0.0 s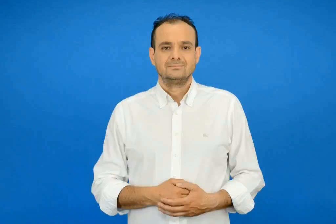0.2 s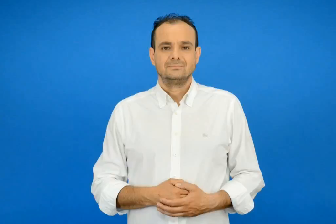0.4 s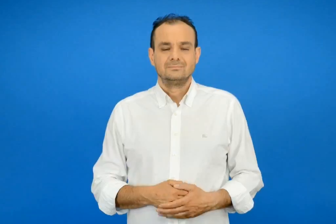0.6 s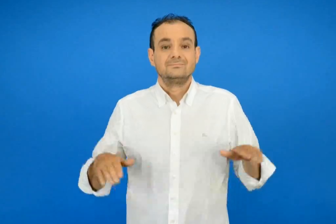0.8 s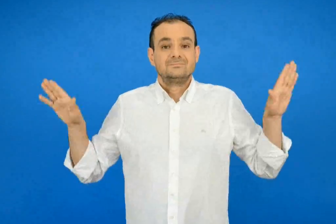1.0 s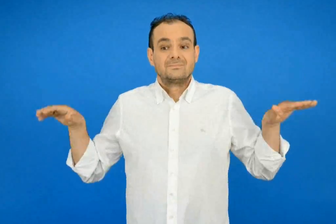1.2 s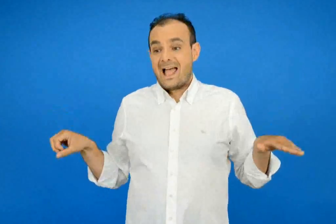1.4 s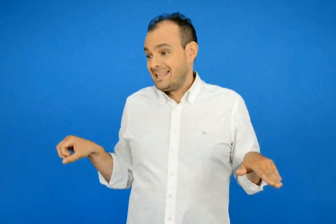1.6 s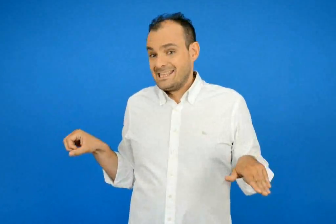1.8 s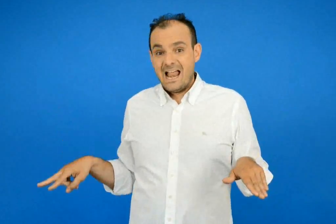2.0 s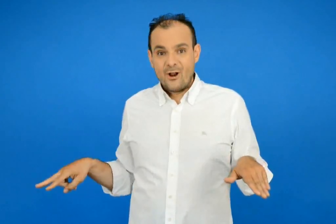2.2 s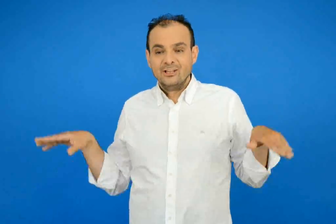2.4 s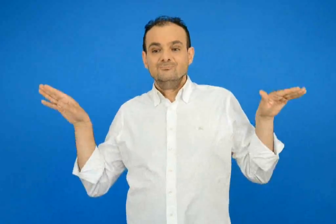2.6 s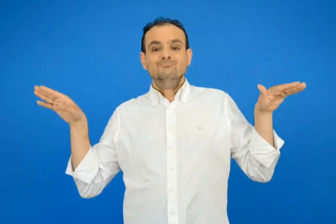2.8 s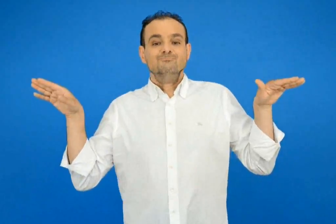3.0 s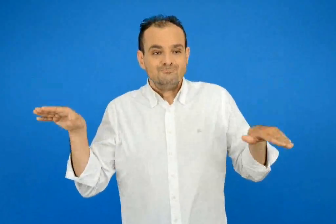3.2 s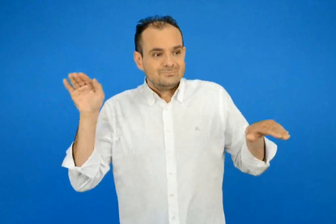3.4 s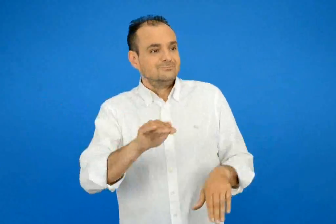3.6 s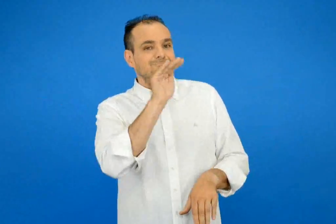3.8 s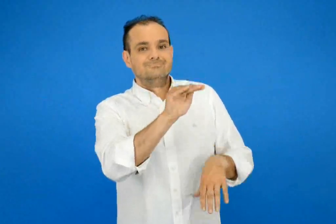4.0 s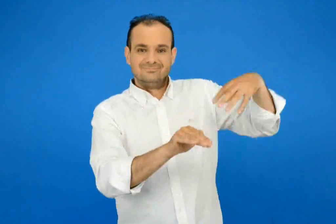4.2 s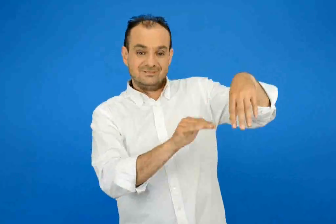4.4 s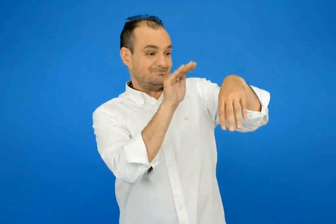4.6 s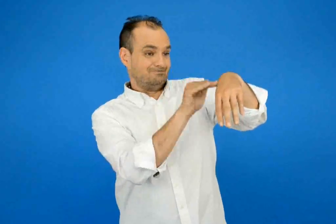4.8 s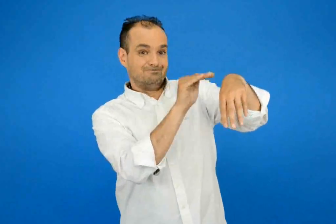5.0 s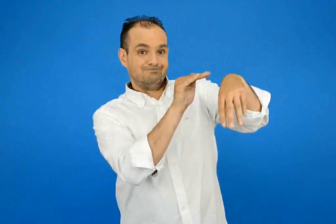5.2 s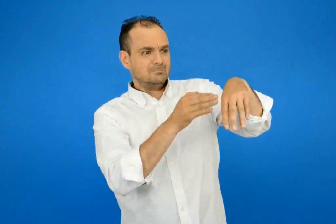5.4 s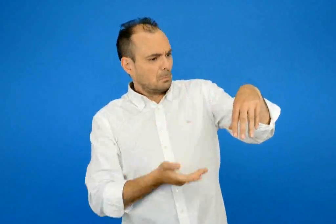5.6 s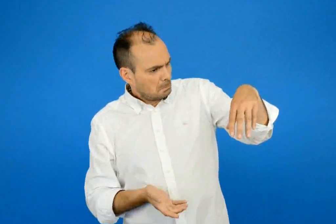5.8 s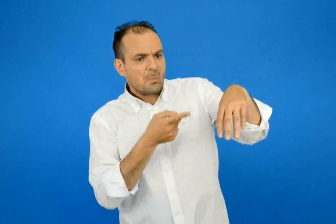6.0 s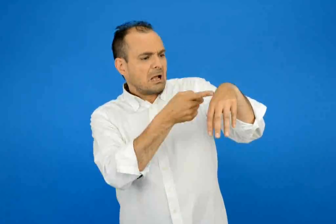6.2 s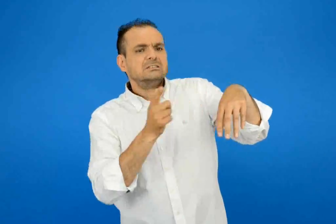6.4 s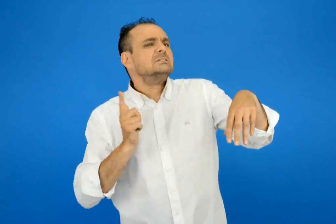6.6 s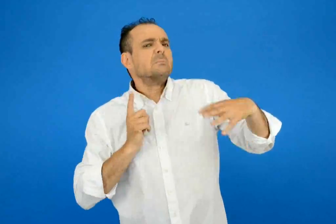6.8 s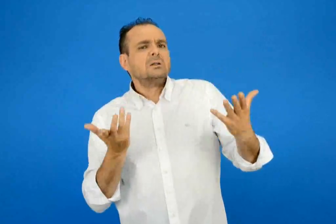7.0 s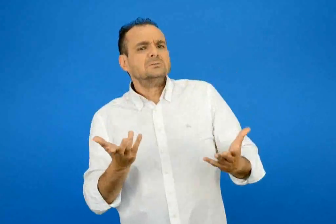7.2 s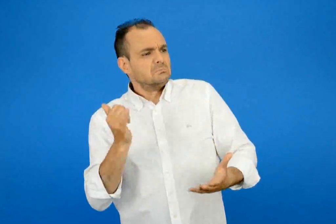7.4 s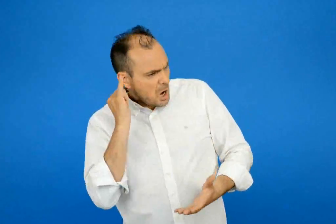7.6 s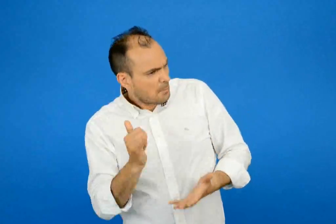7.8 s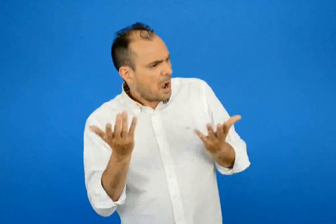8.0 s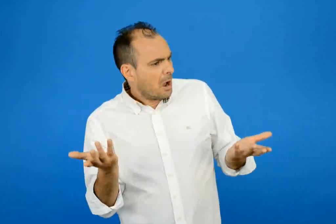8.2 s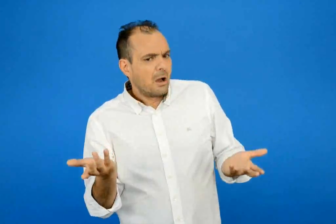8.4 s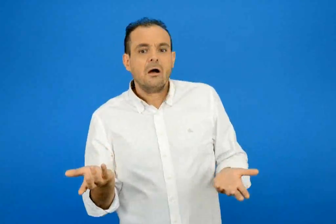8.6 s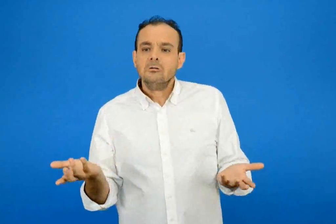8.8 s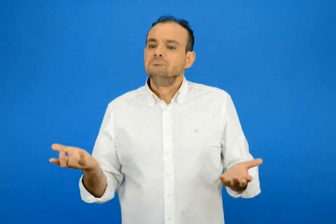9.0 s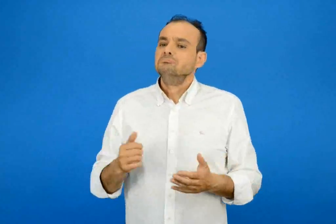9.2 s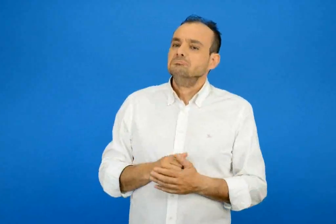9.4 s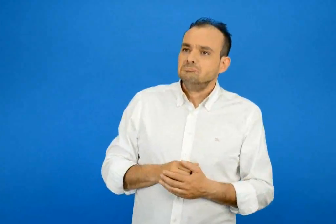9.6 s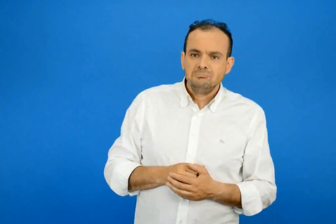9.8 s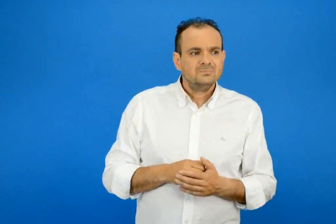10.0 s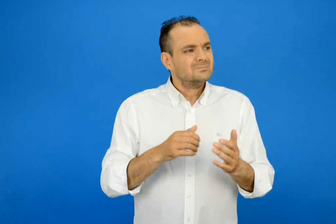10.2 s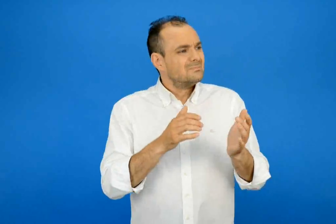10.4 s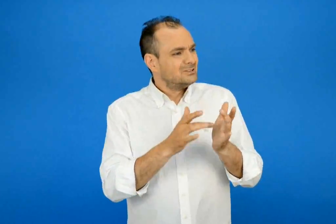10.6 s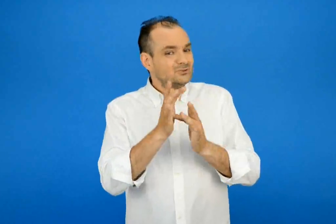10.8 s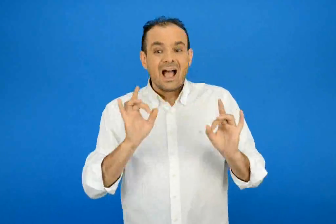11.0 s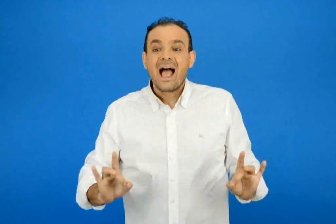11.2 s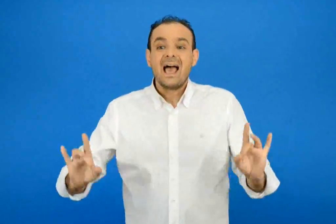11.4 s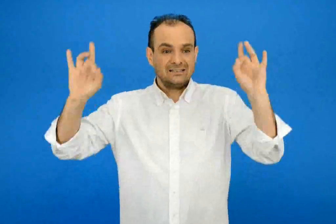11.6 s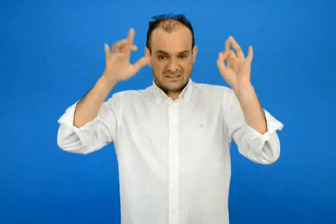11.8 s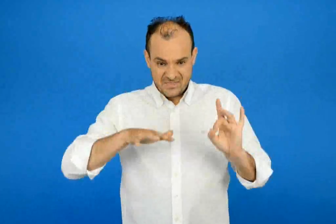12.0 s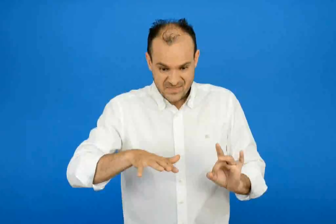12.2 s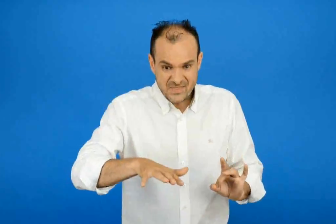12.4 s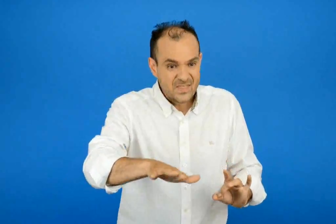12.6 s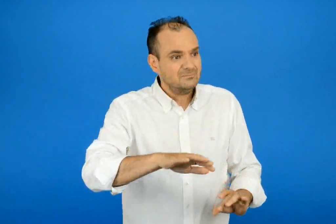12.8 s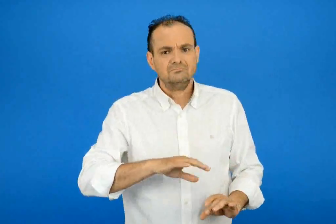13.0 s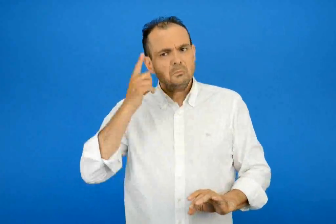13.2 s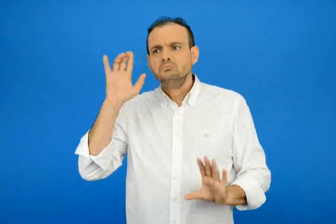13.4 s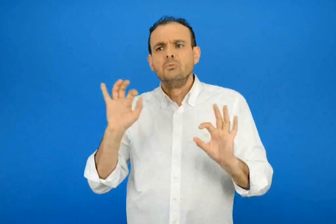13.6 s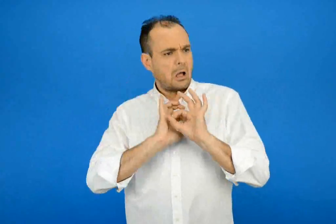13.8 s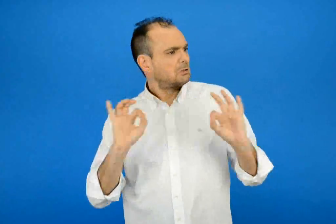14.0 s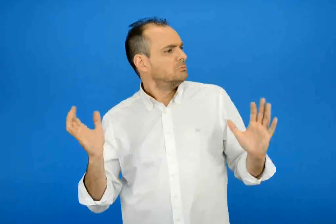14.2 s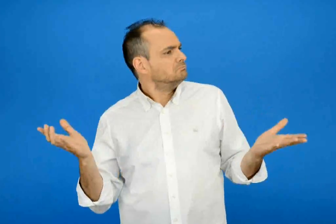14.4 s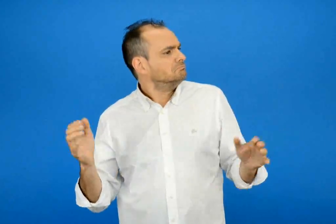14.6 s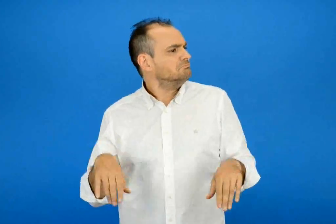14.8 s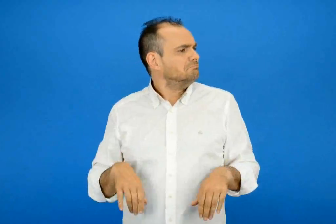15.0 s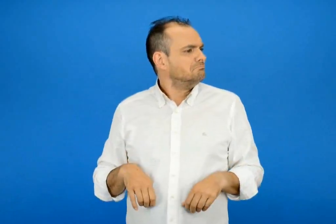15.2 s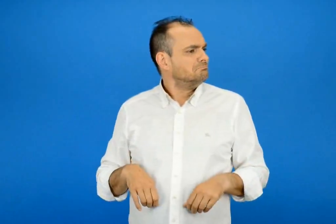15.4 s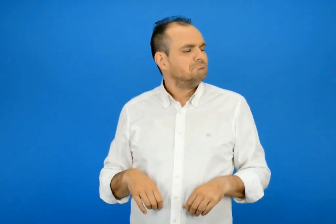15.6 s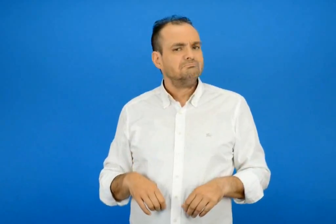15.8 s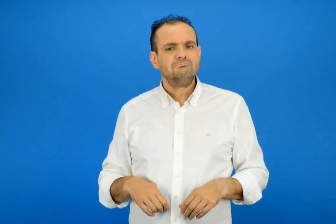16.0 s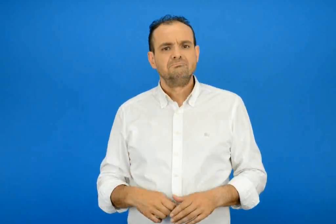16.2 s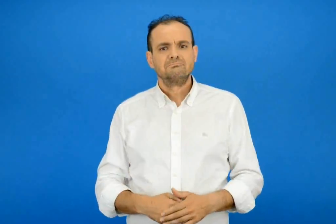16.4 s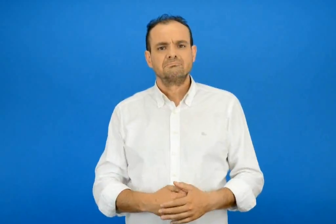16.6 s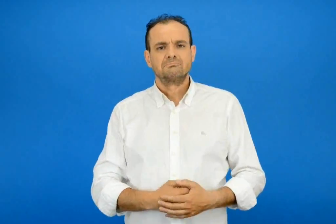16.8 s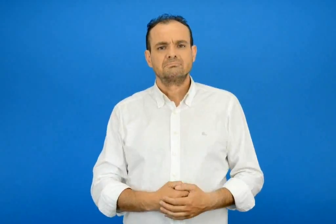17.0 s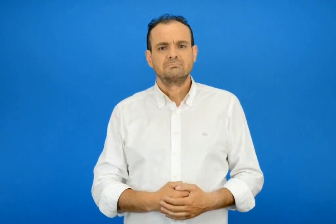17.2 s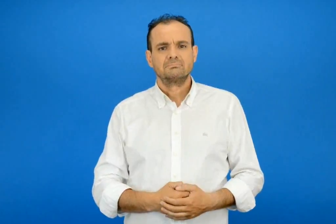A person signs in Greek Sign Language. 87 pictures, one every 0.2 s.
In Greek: τι περιμένεις ακόμα ; τη ρώτησε μια μέρα ένα χελιδόνι θαρρώ πως όλα είναι έτοιμα για το χριστός αντέστη
